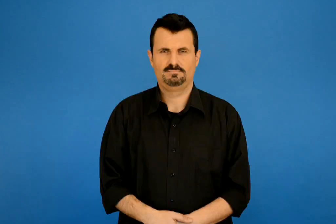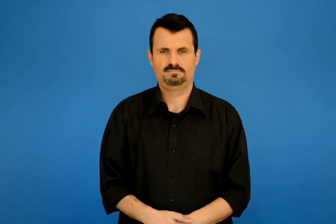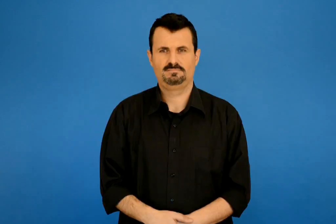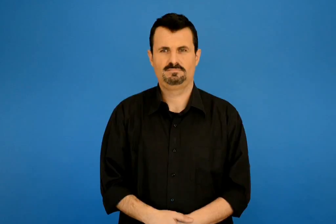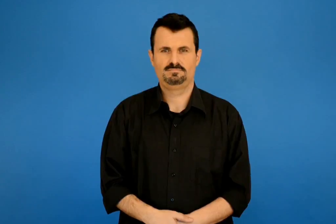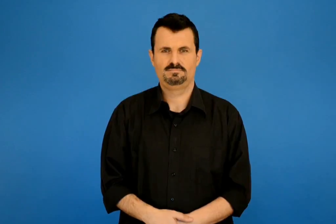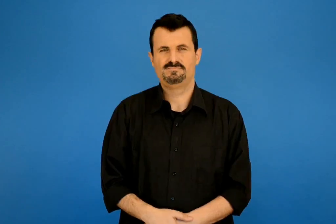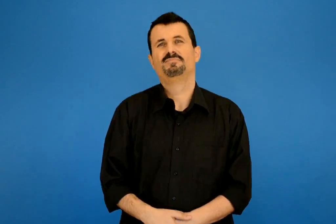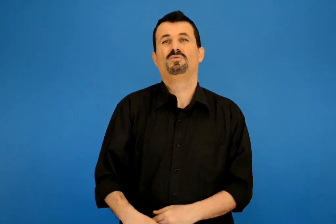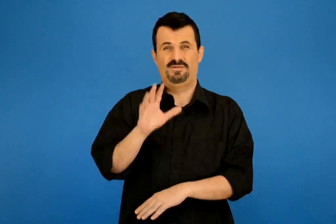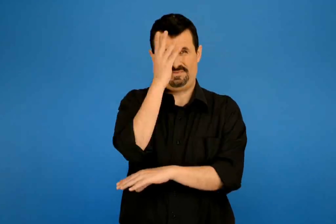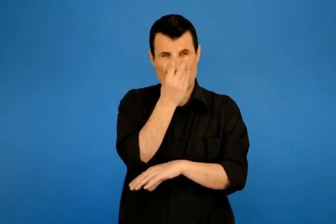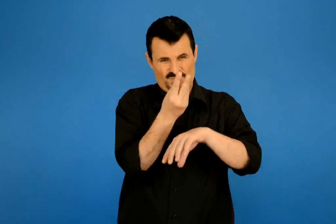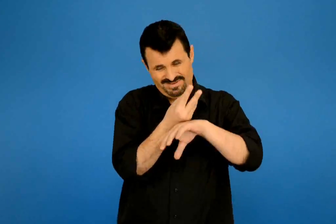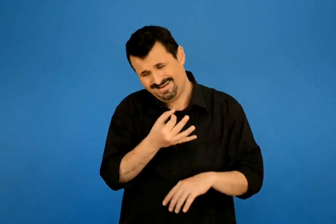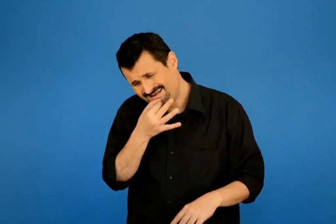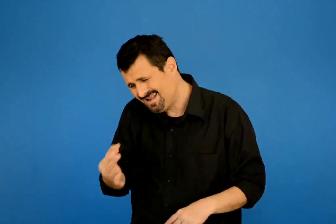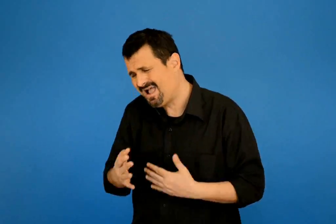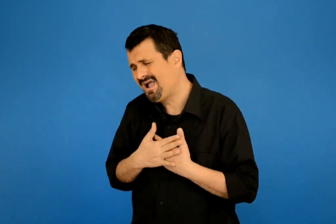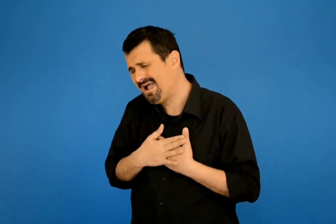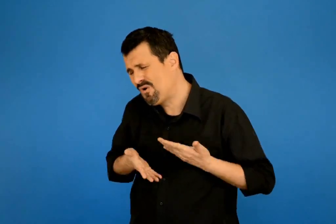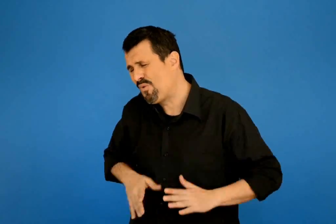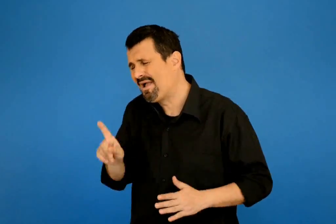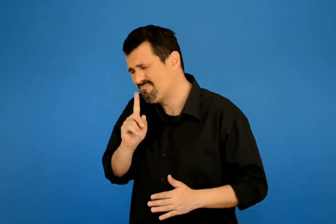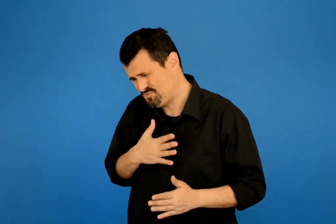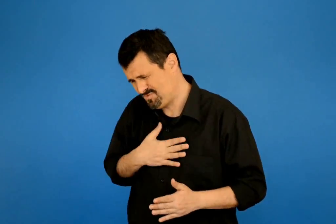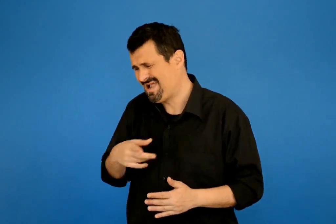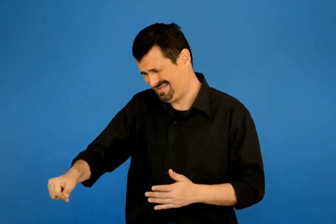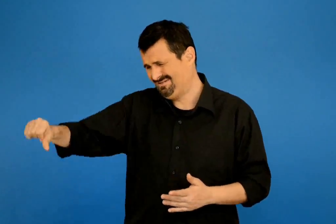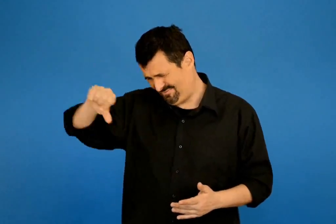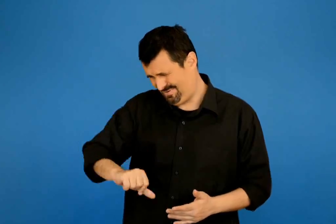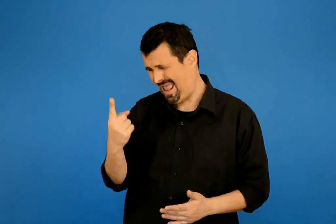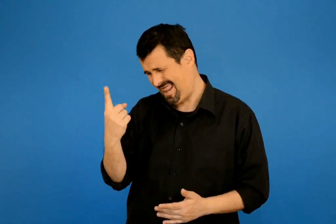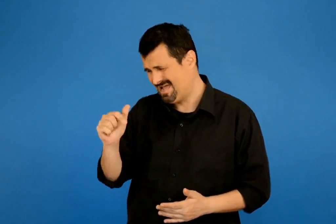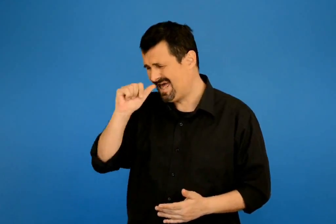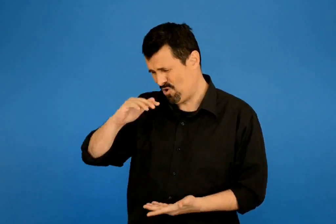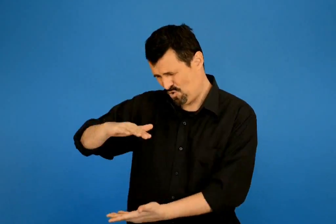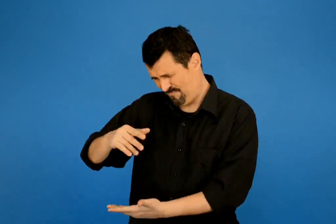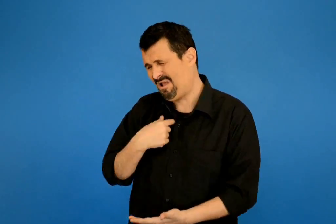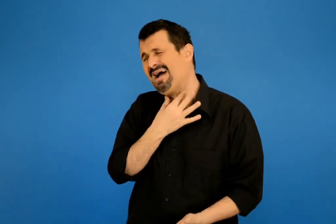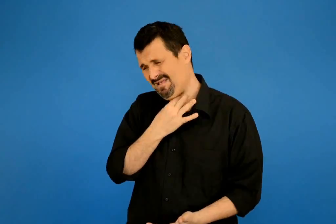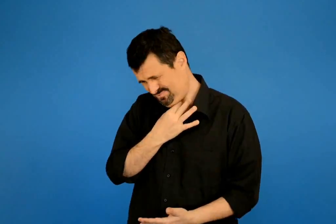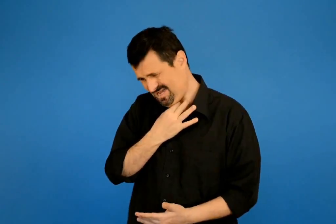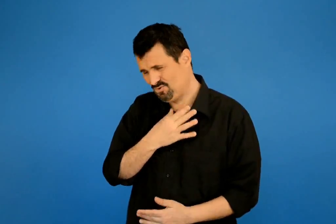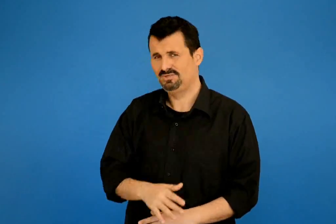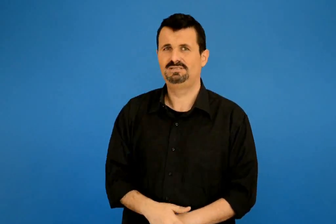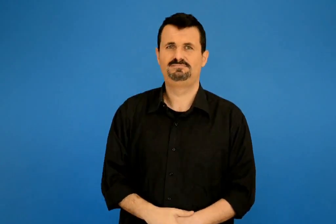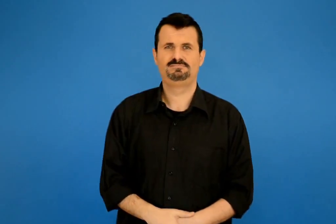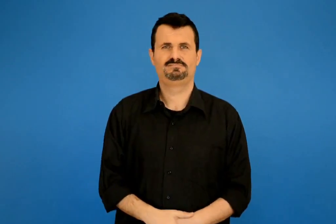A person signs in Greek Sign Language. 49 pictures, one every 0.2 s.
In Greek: κόρη μου της λέει η ροδιά ρίξε μου έναν κουβά νερό που διψάω
